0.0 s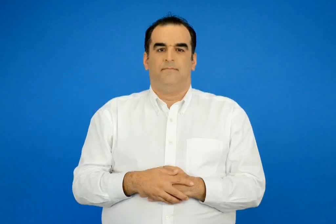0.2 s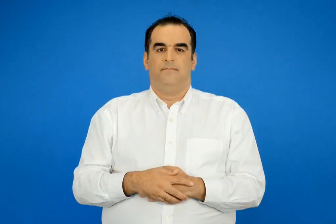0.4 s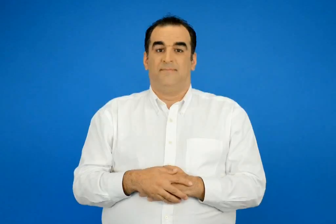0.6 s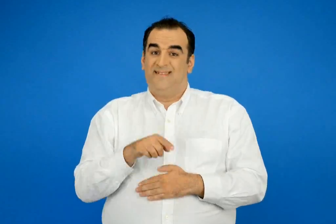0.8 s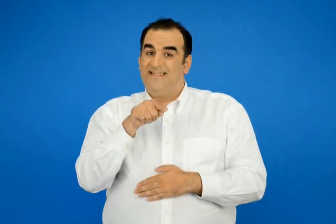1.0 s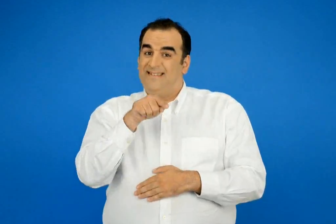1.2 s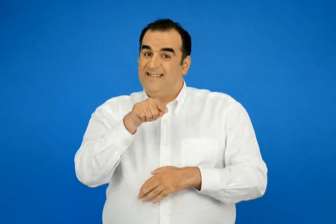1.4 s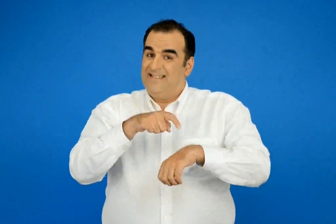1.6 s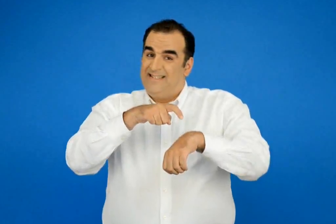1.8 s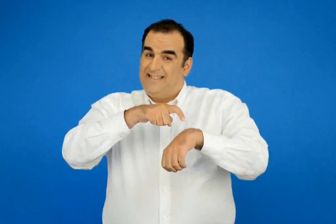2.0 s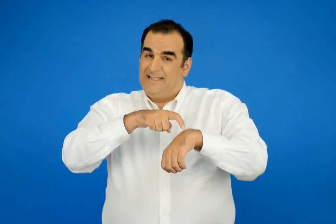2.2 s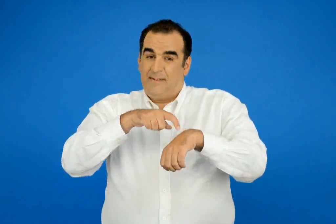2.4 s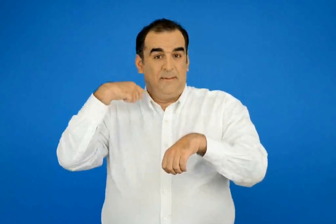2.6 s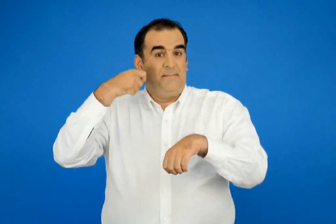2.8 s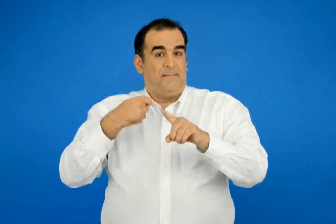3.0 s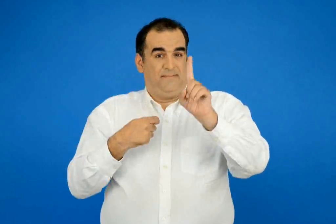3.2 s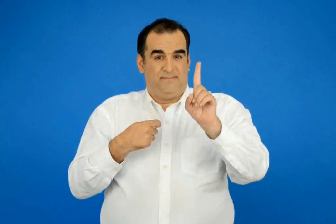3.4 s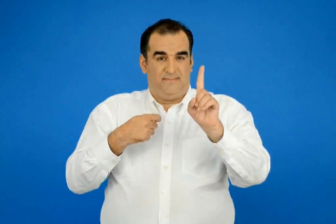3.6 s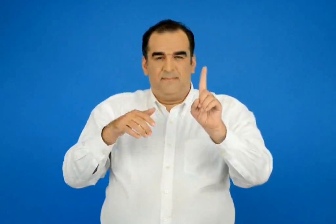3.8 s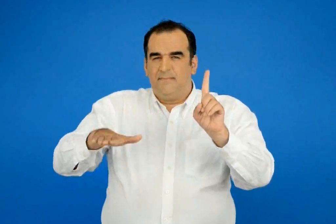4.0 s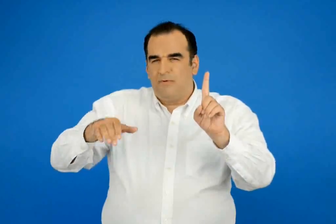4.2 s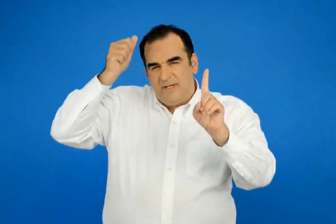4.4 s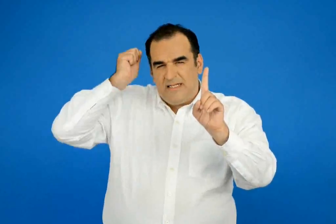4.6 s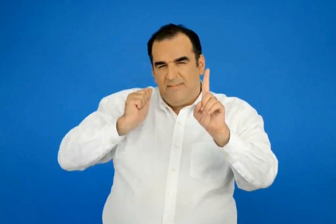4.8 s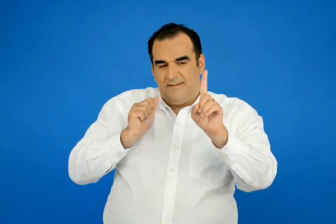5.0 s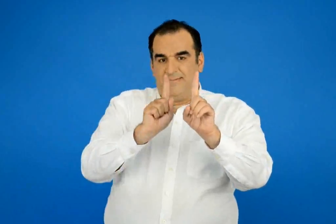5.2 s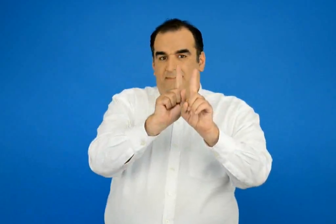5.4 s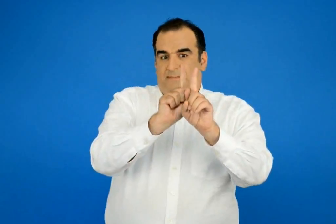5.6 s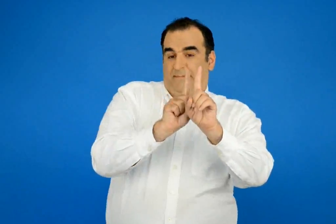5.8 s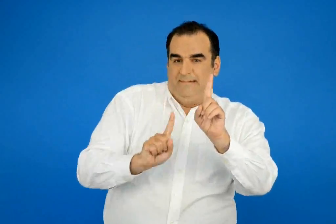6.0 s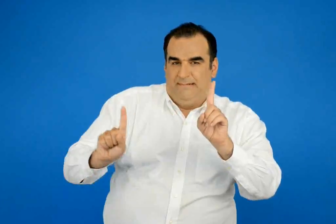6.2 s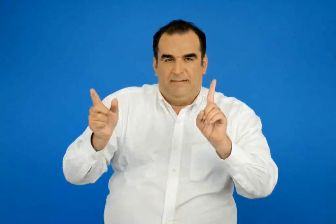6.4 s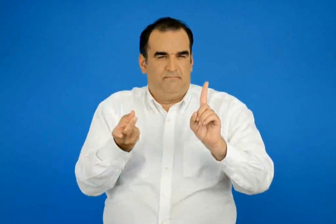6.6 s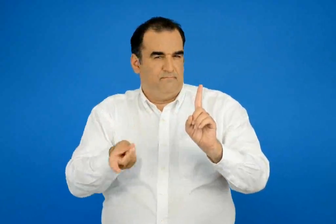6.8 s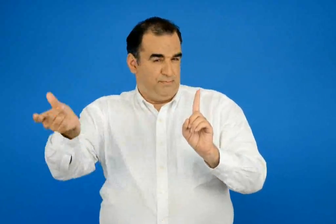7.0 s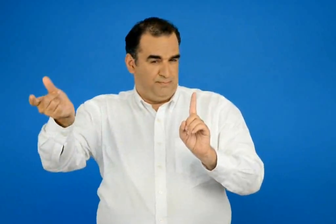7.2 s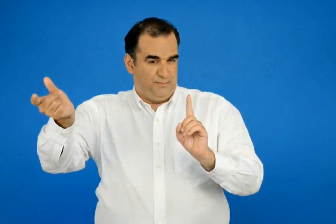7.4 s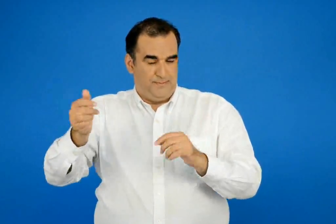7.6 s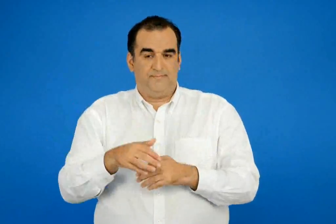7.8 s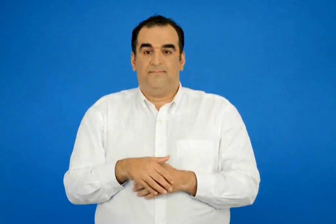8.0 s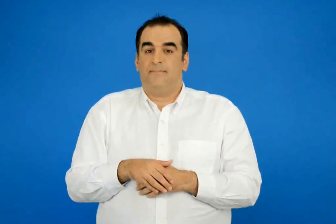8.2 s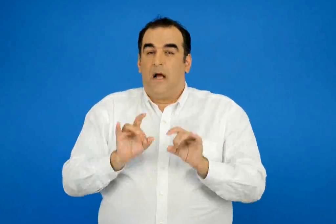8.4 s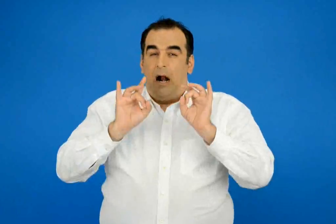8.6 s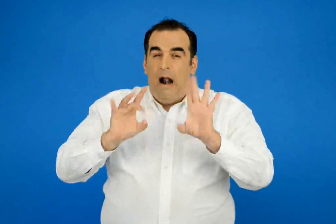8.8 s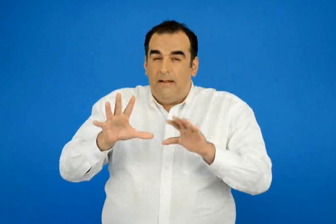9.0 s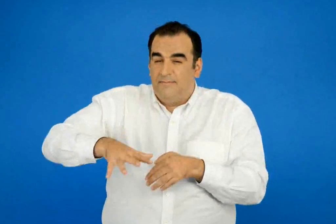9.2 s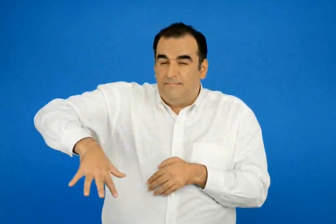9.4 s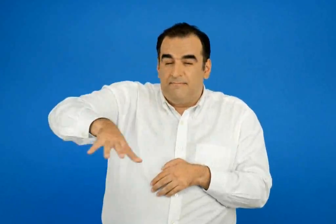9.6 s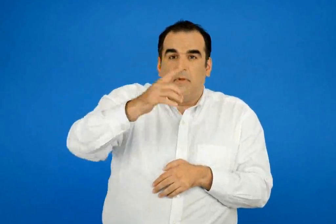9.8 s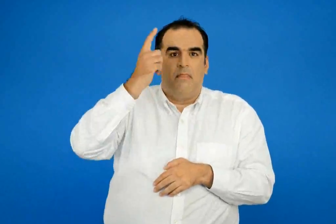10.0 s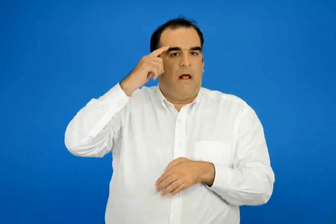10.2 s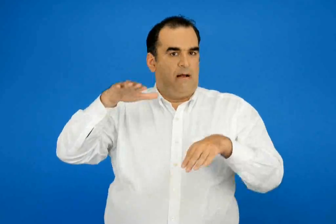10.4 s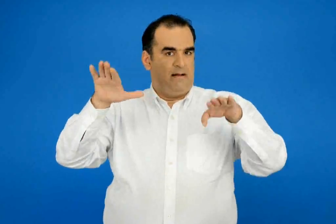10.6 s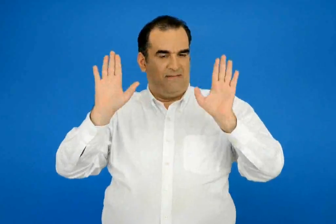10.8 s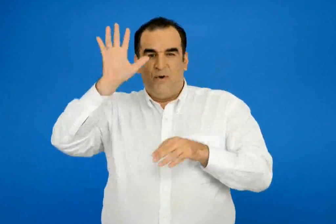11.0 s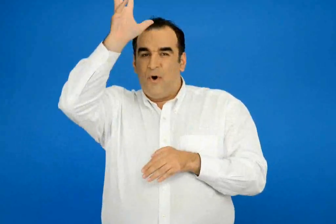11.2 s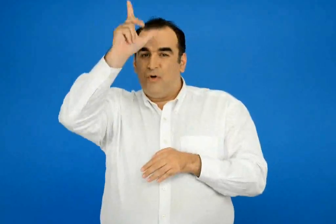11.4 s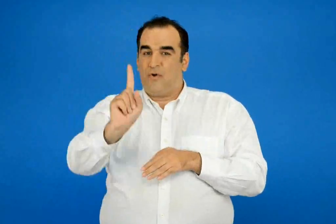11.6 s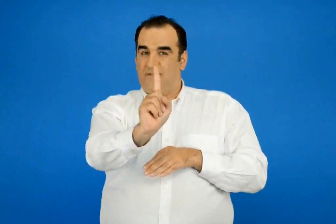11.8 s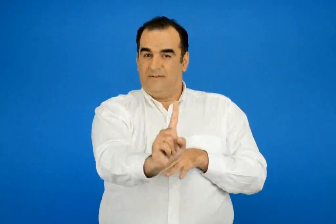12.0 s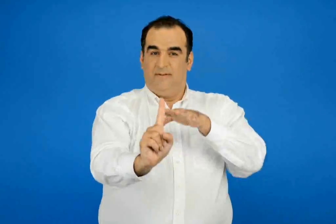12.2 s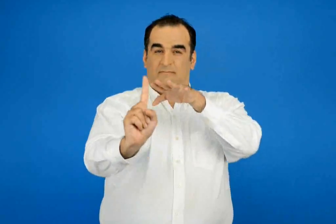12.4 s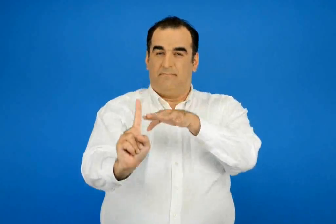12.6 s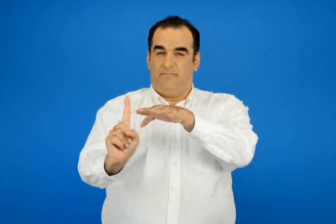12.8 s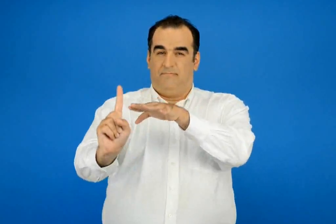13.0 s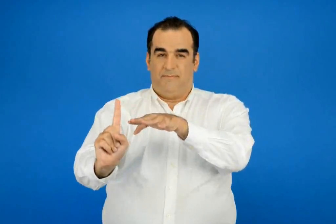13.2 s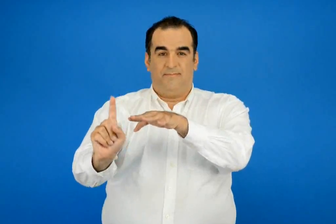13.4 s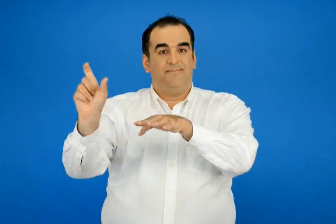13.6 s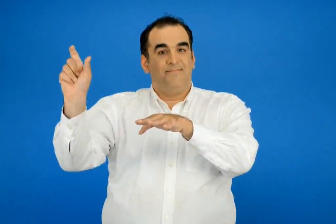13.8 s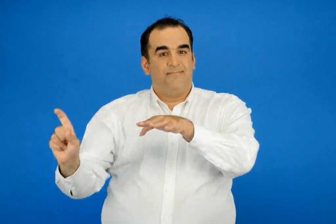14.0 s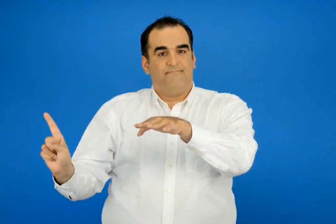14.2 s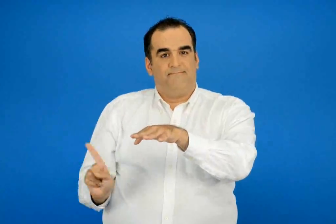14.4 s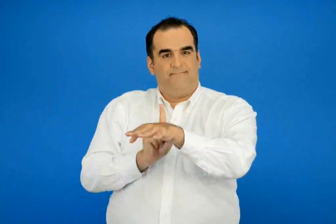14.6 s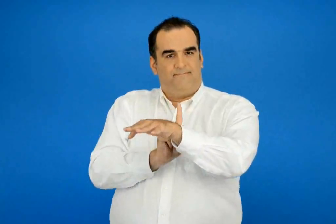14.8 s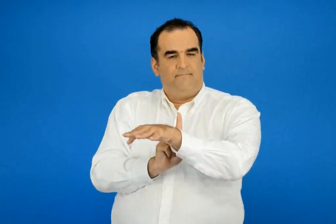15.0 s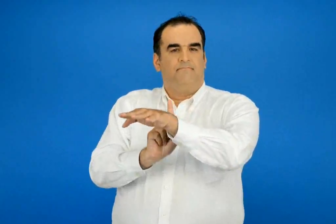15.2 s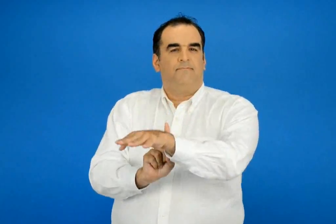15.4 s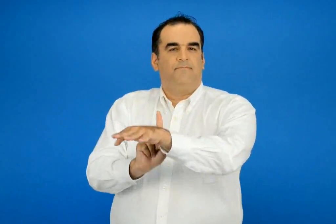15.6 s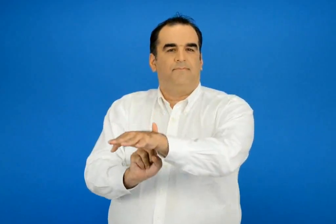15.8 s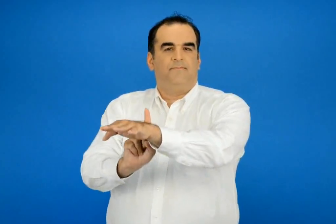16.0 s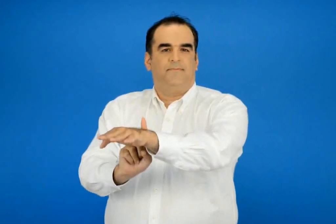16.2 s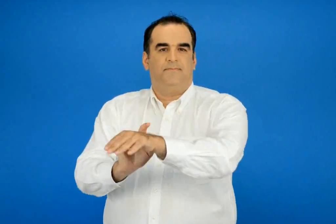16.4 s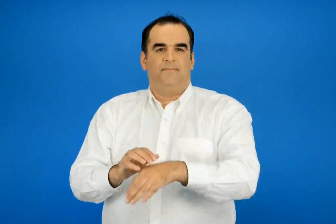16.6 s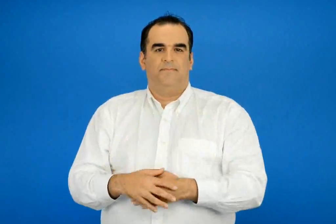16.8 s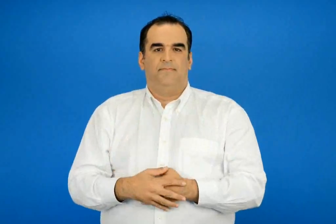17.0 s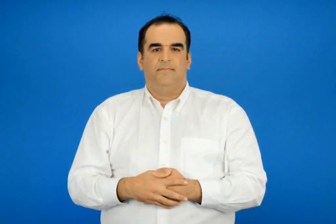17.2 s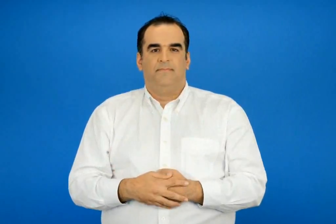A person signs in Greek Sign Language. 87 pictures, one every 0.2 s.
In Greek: κείνη την ωρά ξέφυγε από το πλάι της μάνας του κι ο μικρός ασημάκης κάνεις δεν το πηρέ είδηση πως ακολουθούσε στερνός τον κολοκοτρώνη
